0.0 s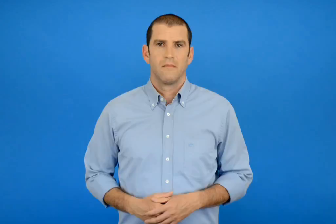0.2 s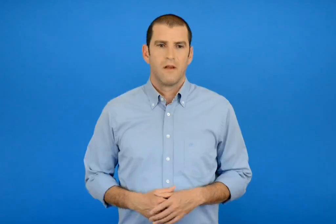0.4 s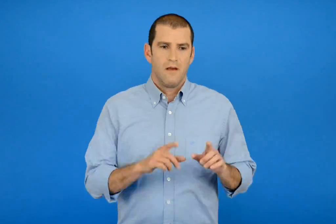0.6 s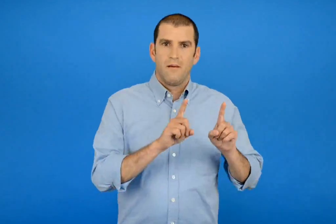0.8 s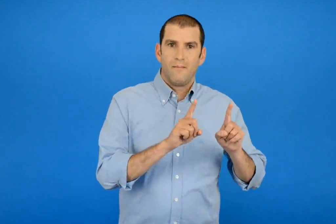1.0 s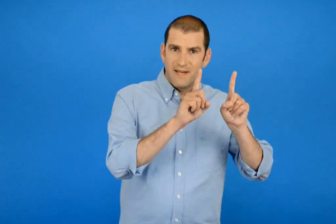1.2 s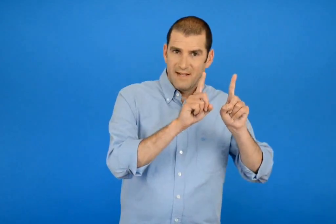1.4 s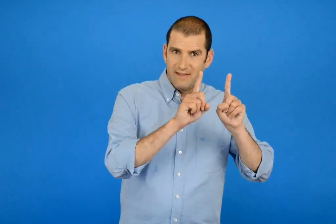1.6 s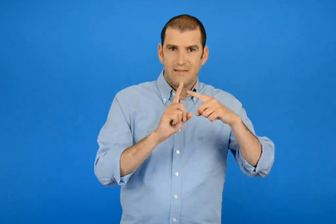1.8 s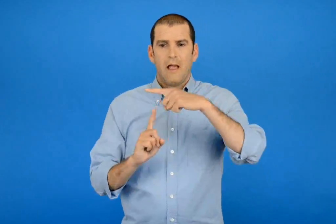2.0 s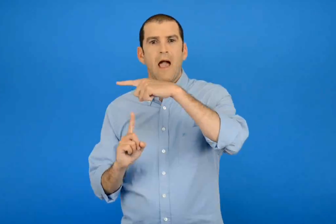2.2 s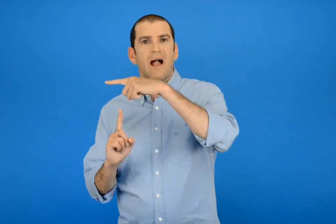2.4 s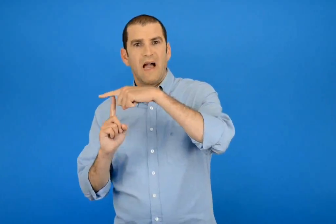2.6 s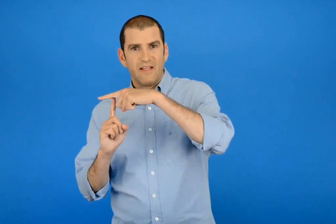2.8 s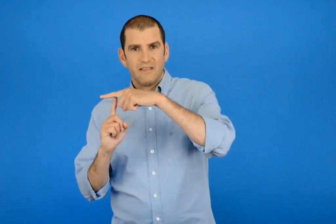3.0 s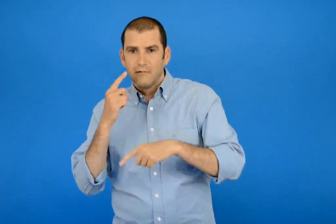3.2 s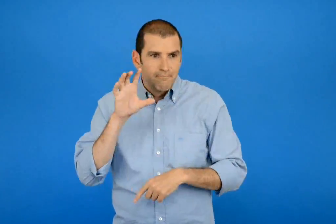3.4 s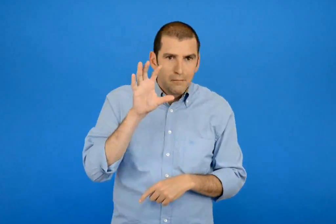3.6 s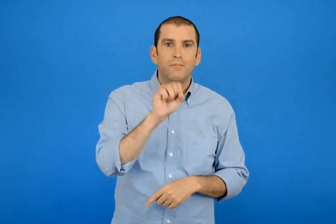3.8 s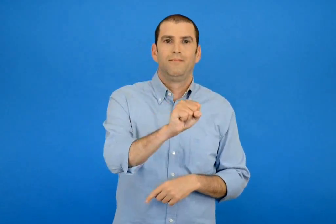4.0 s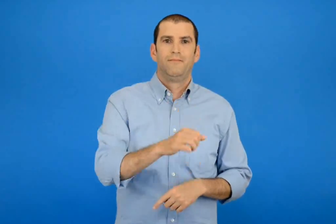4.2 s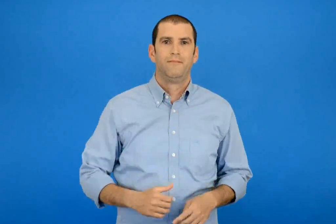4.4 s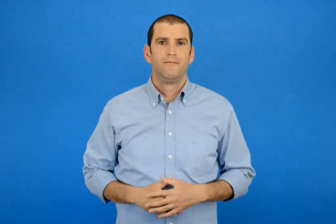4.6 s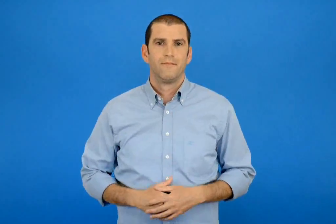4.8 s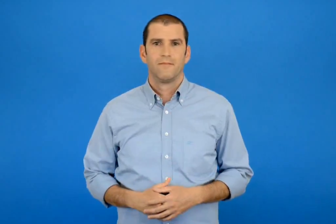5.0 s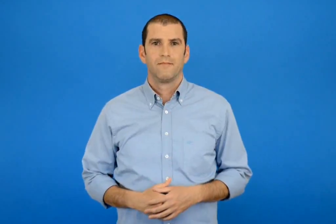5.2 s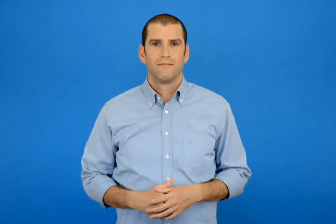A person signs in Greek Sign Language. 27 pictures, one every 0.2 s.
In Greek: να αναγνωρίζουμε παράλληλες και κάθετες γραμμές
